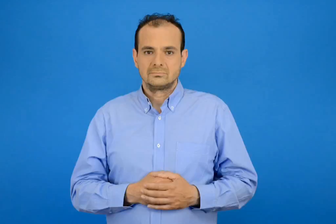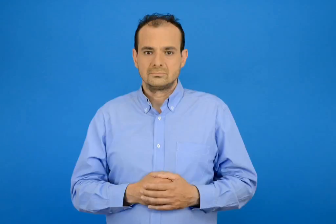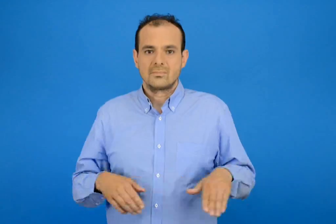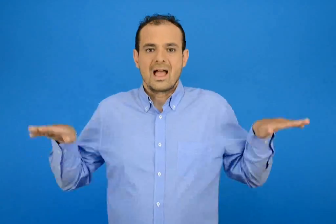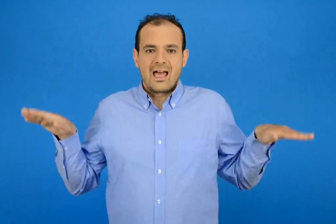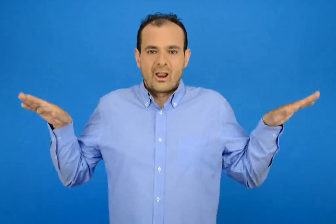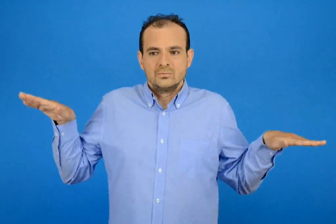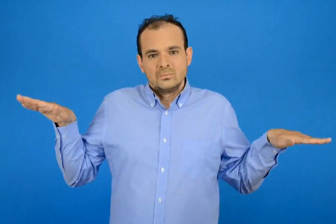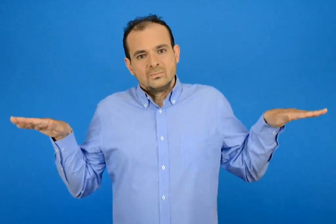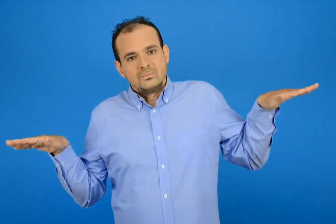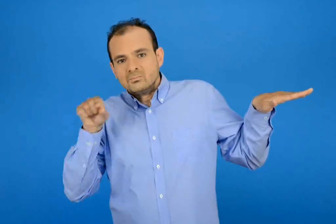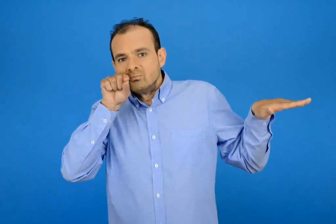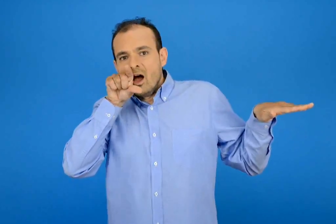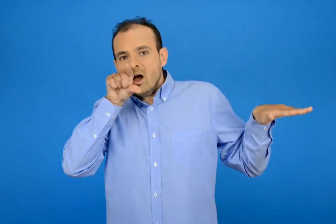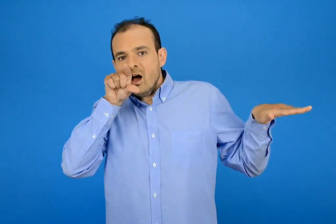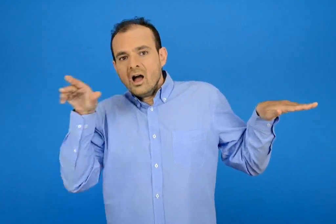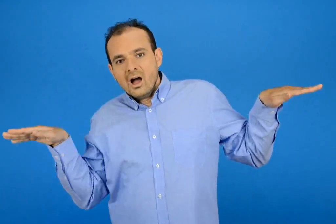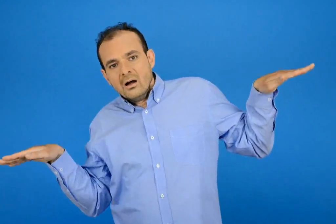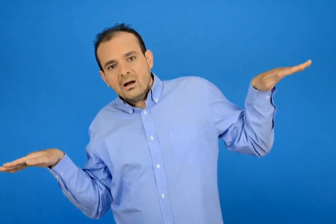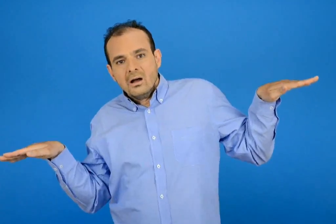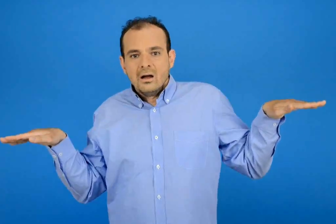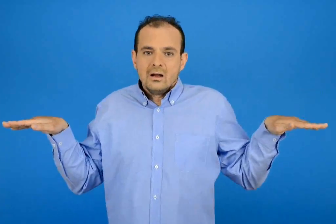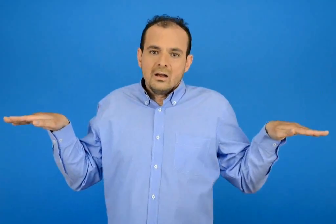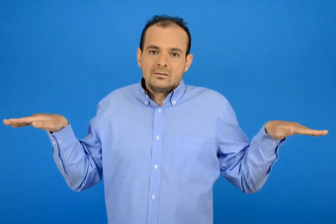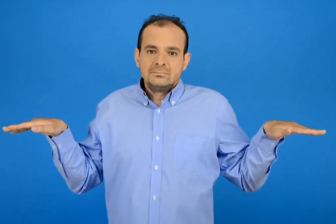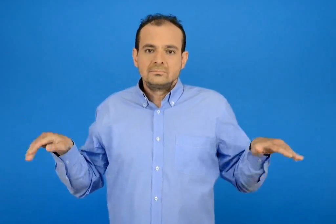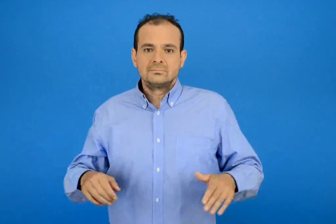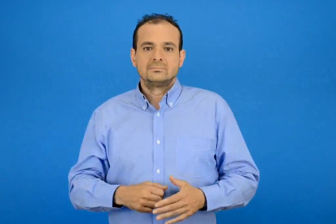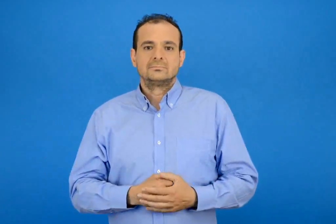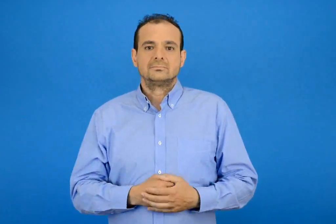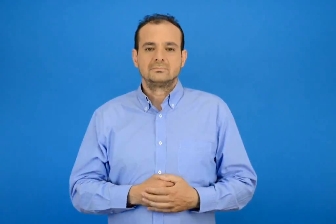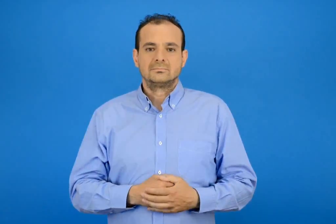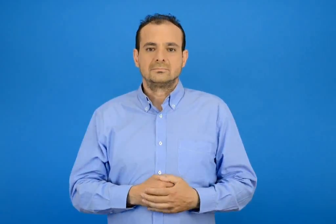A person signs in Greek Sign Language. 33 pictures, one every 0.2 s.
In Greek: ο γλάρος έχει ανοιχτό στόμα
